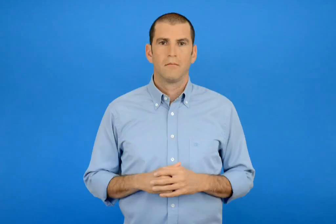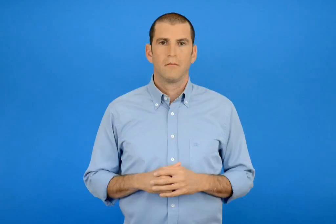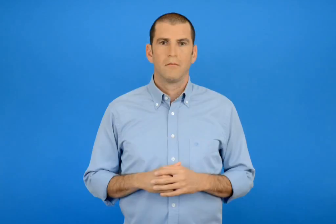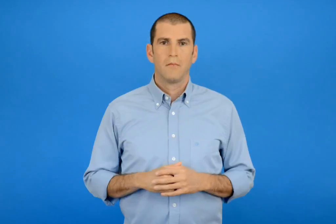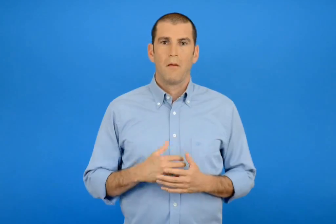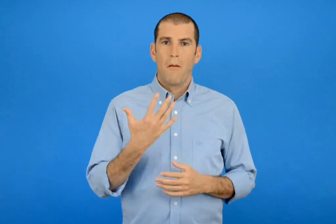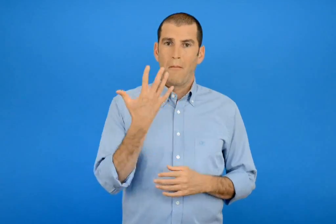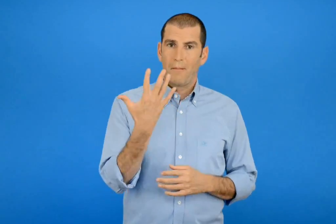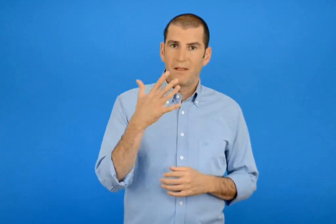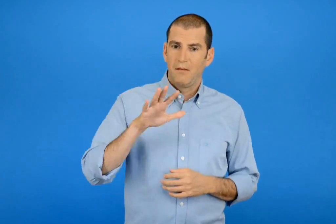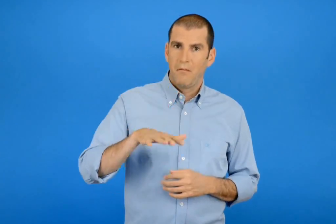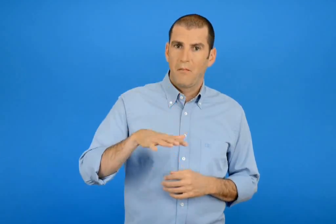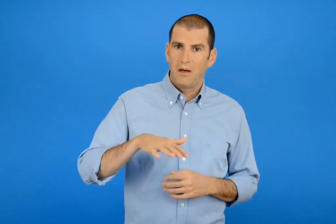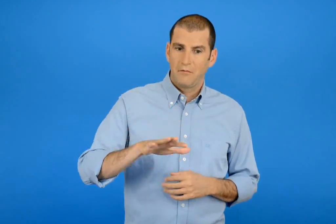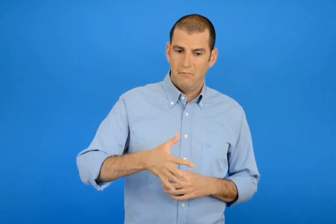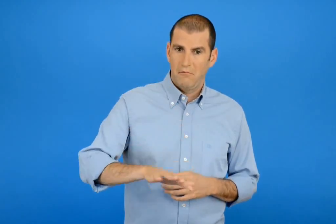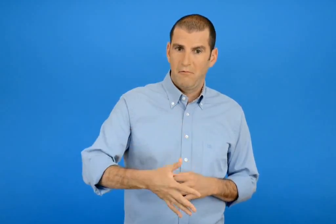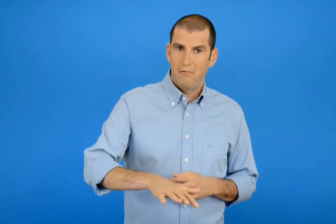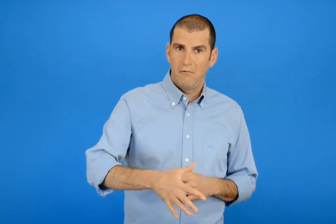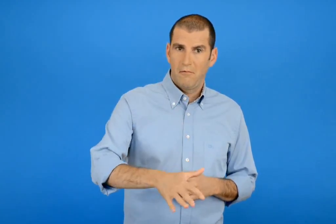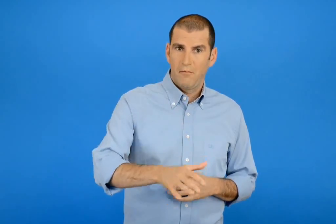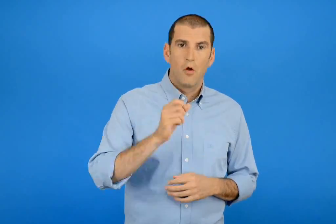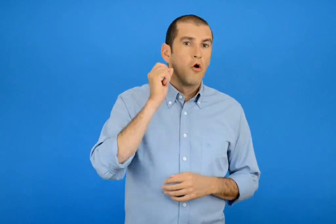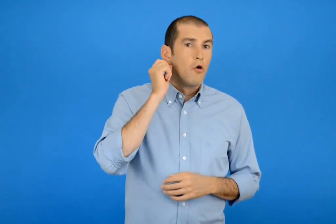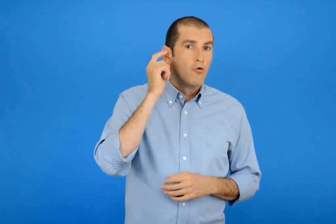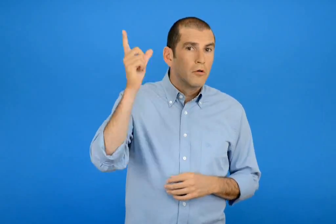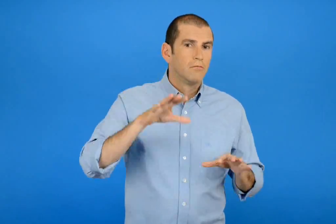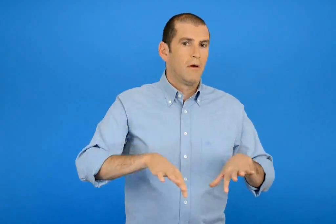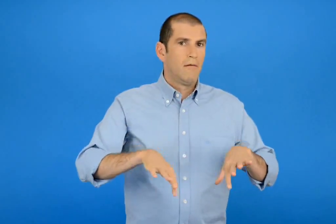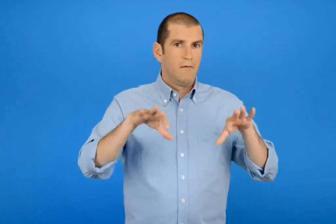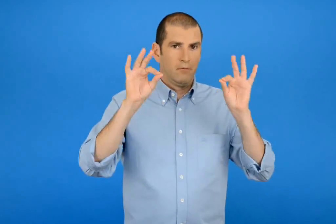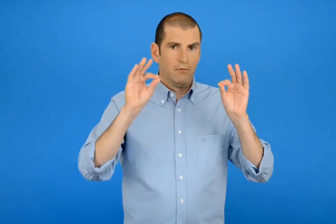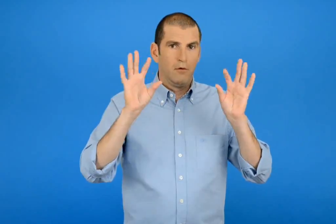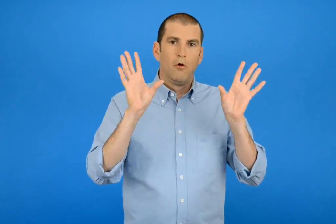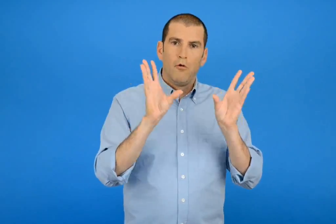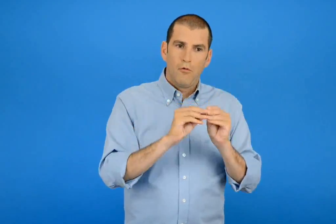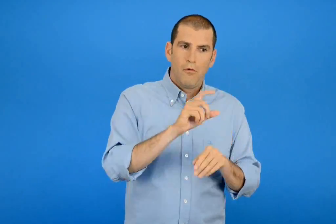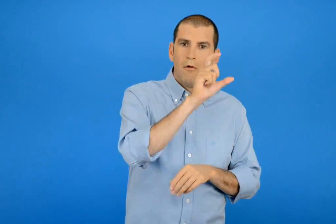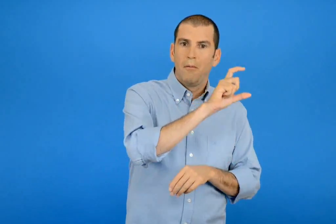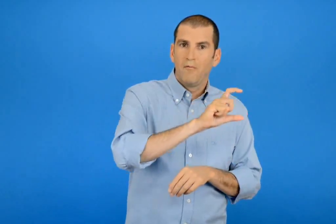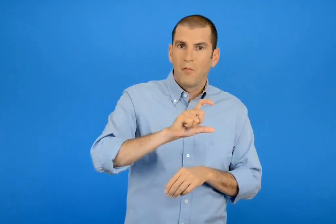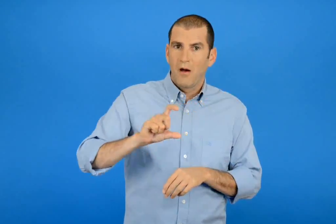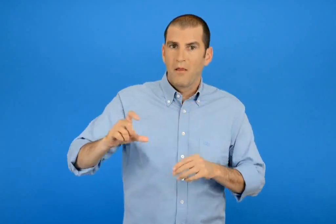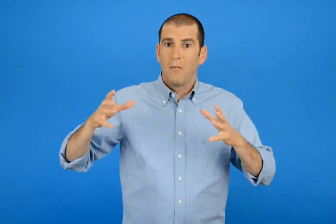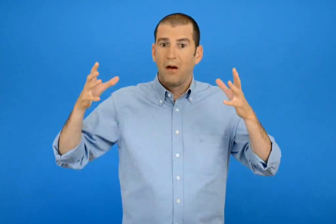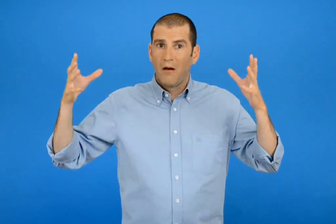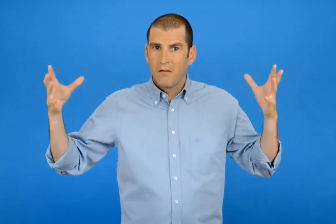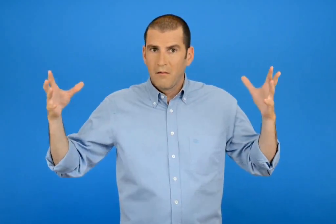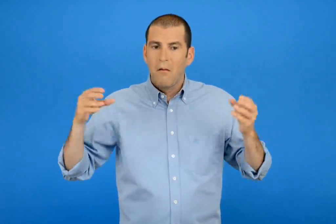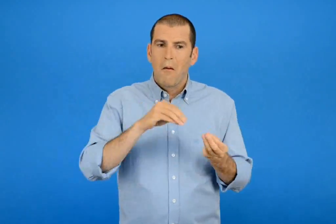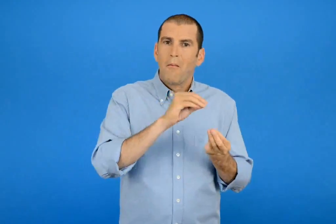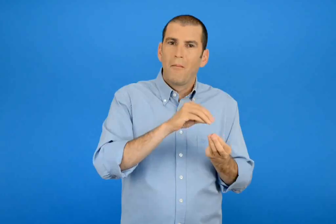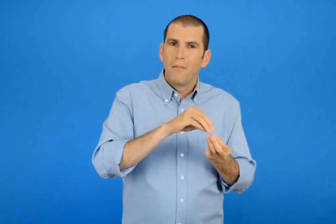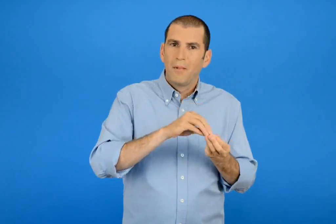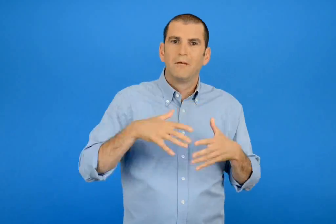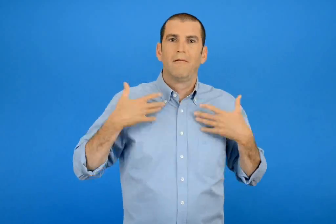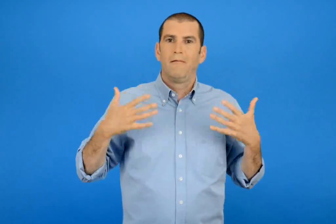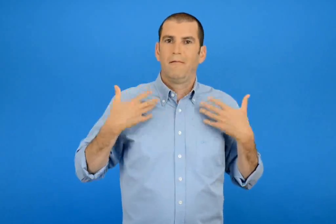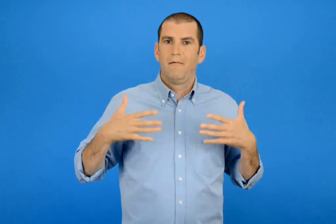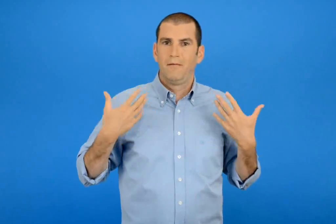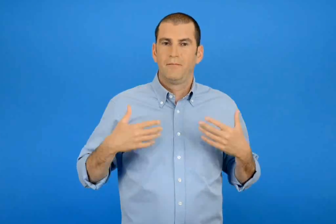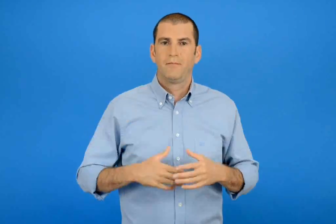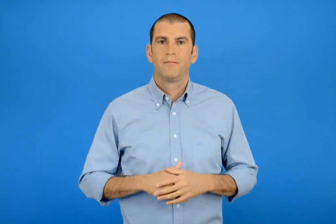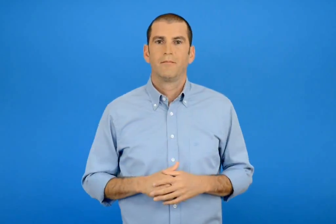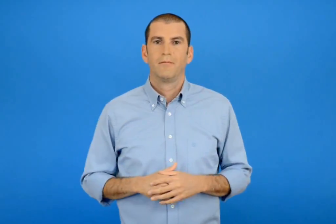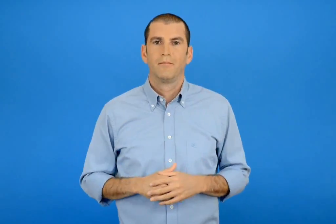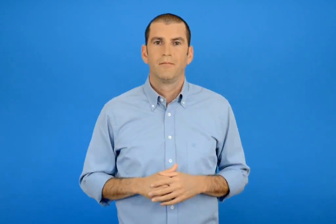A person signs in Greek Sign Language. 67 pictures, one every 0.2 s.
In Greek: πέντε μέρες μόνο μένουν για να αρχίσουν οι γιορτές της μεγάλης εβδομάδας κι οι πασχαλινές χάρες
